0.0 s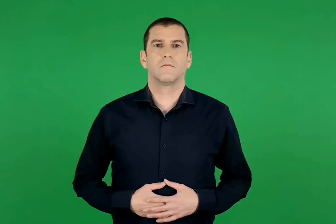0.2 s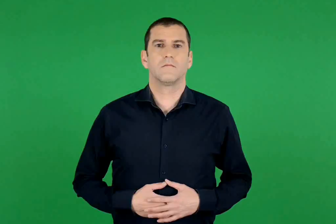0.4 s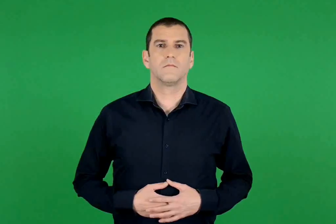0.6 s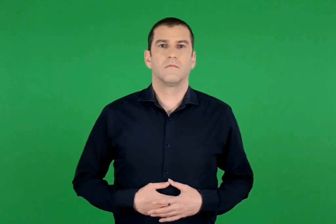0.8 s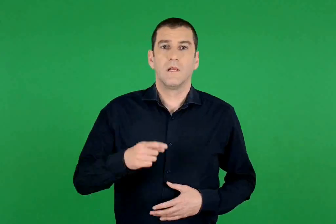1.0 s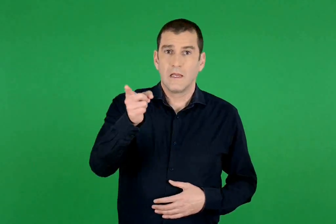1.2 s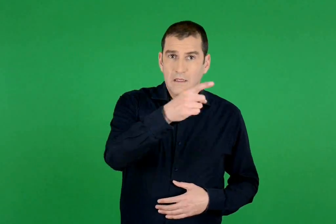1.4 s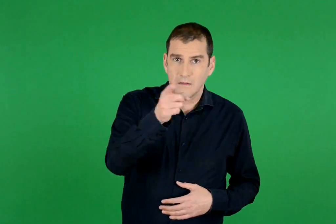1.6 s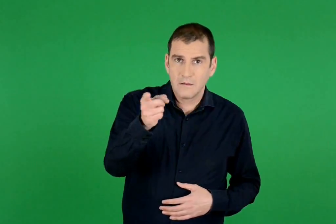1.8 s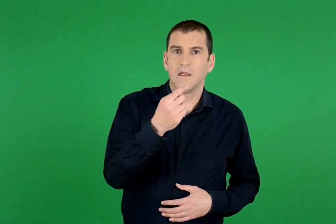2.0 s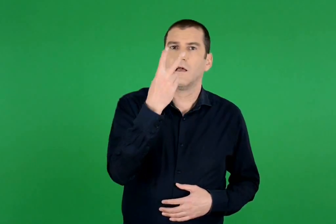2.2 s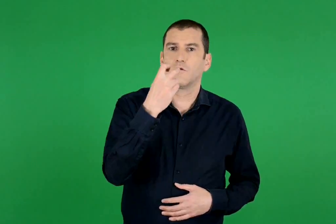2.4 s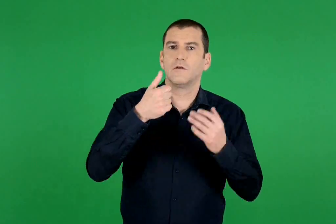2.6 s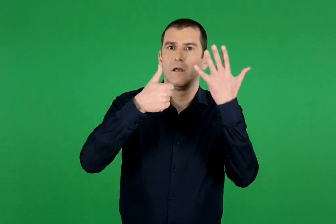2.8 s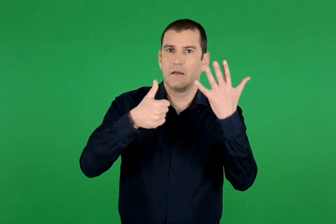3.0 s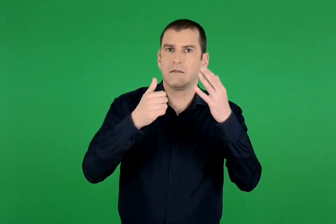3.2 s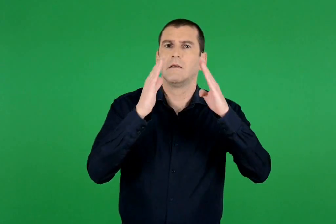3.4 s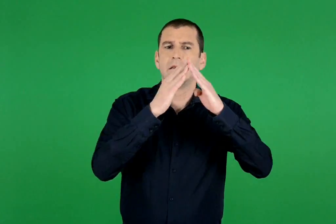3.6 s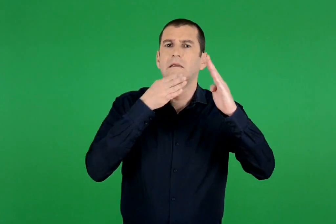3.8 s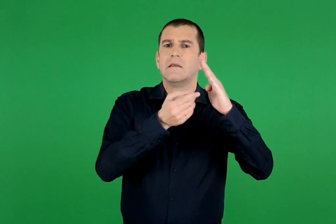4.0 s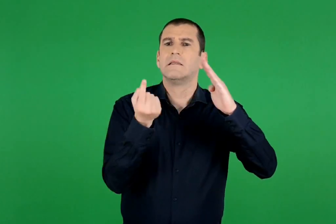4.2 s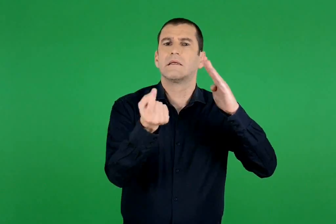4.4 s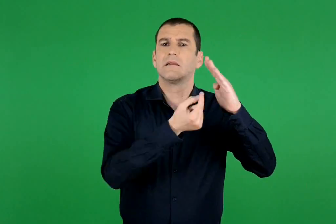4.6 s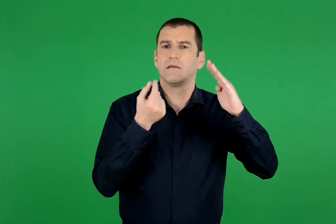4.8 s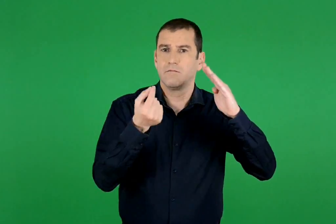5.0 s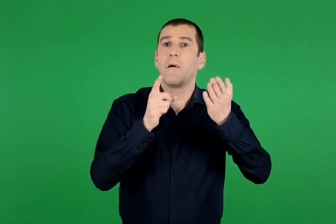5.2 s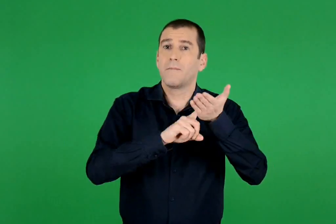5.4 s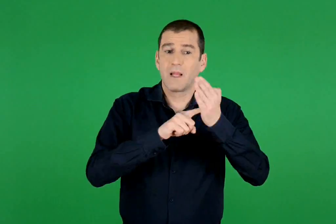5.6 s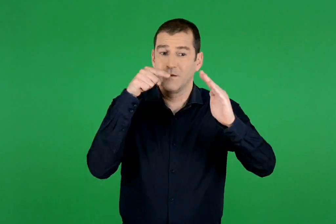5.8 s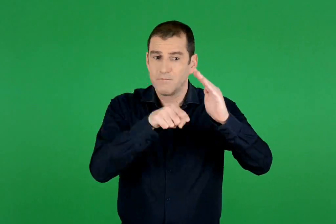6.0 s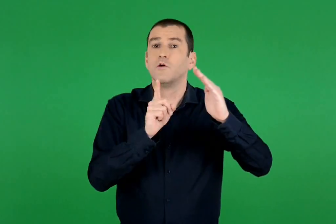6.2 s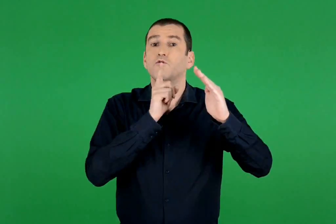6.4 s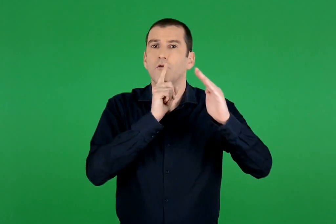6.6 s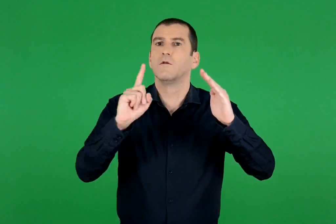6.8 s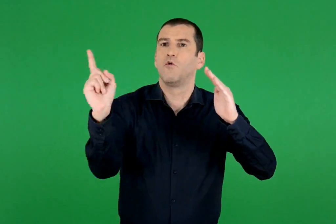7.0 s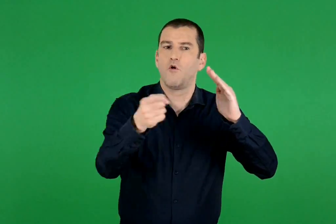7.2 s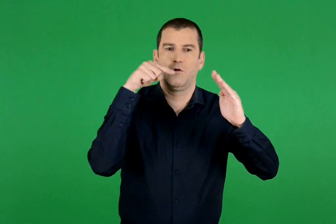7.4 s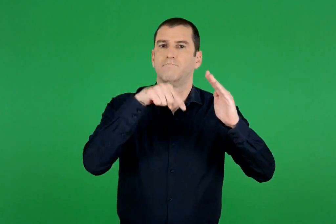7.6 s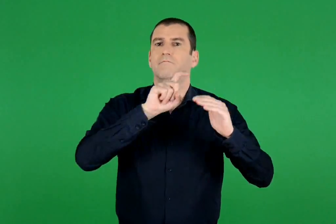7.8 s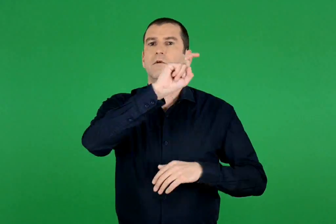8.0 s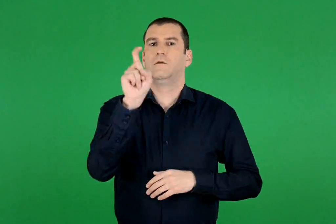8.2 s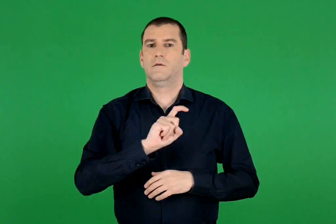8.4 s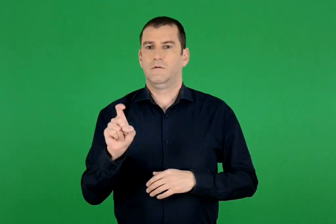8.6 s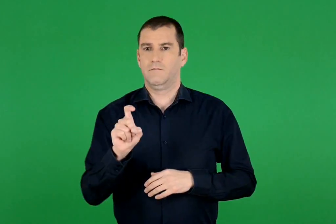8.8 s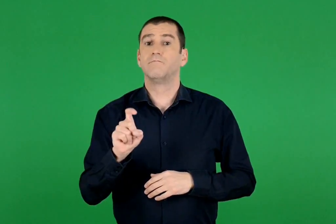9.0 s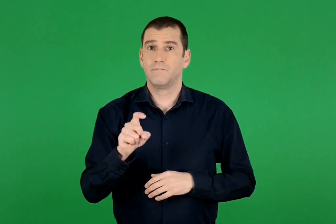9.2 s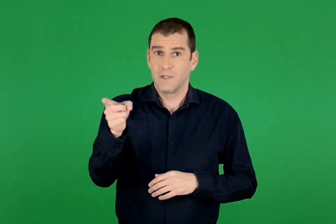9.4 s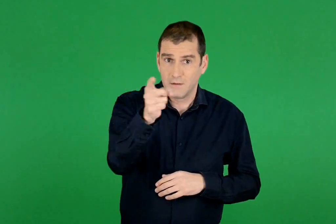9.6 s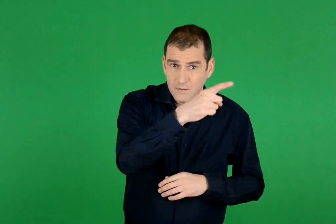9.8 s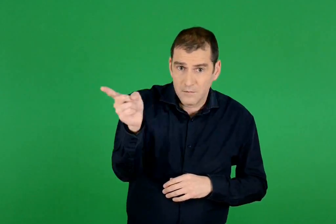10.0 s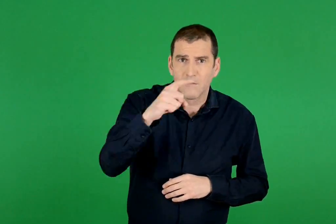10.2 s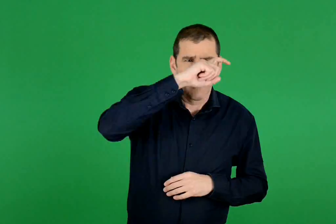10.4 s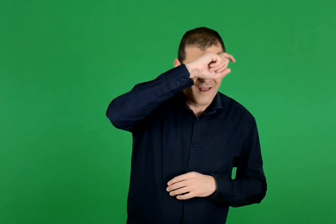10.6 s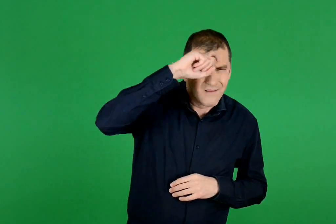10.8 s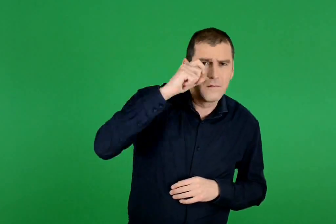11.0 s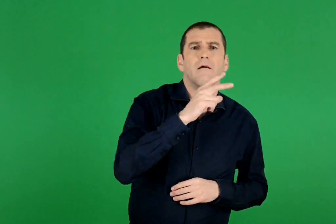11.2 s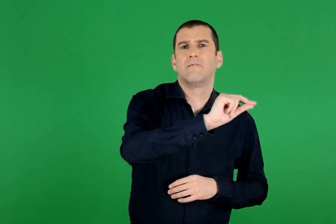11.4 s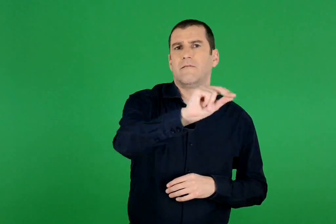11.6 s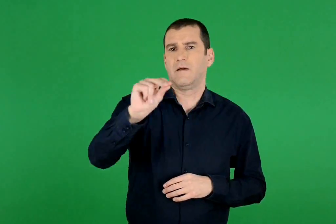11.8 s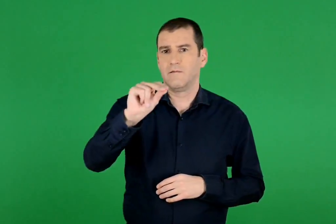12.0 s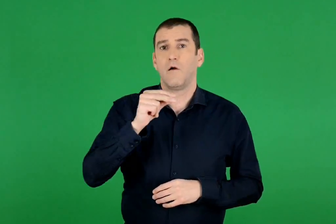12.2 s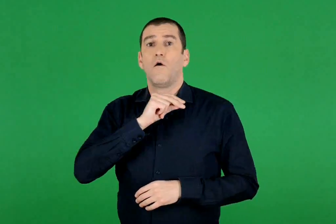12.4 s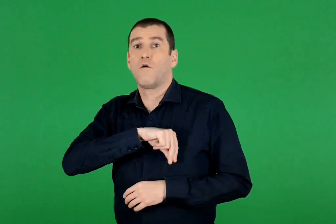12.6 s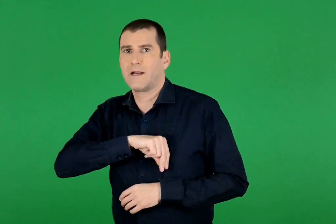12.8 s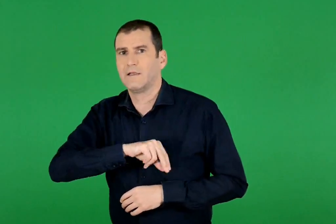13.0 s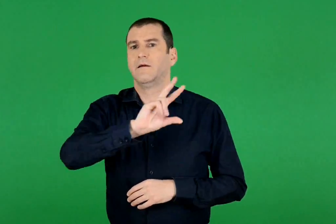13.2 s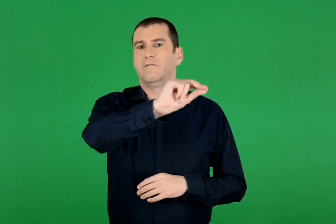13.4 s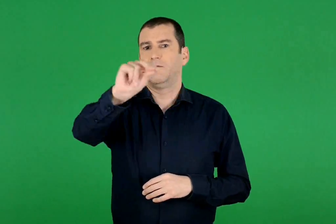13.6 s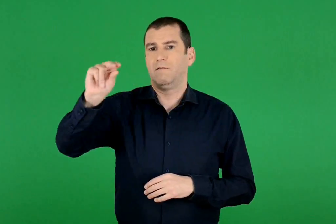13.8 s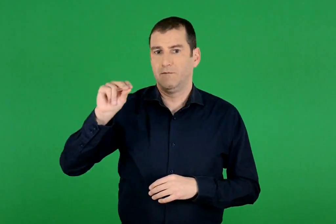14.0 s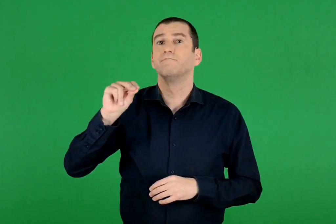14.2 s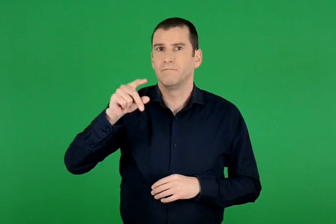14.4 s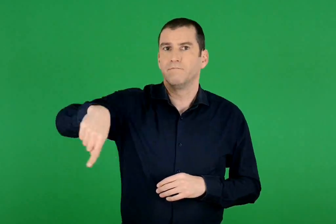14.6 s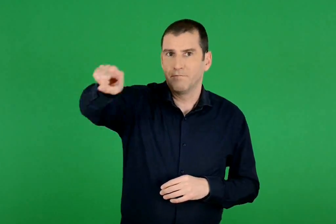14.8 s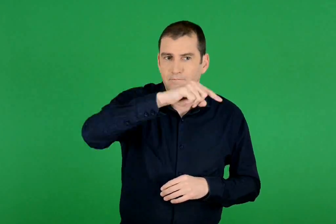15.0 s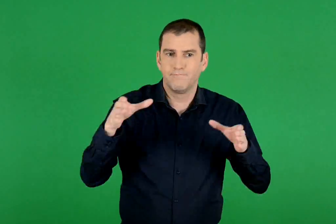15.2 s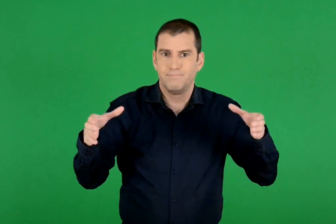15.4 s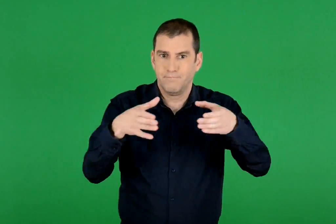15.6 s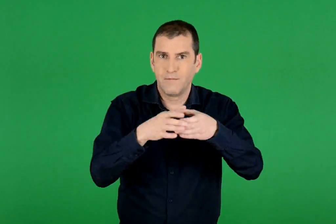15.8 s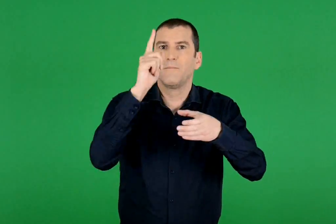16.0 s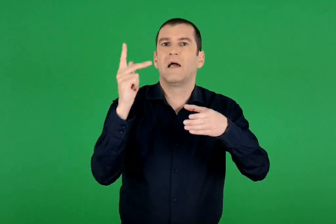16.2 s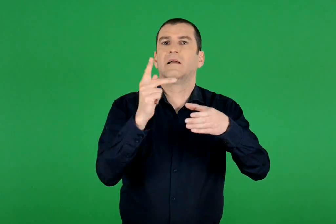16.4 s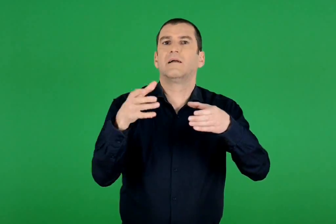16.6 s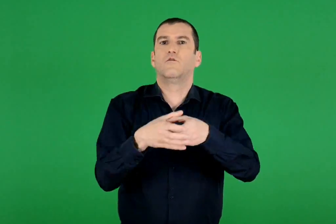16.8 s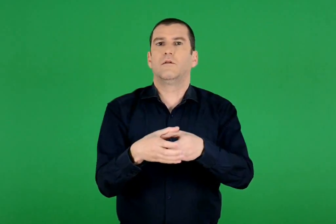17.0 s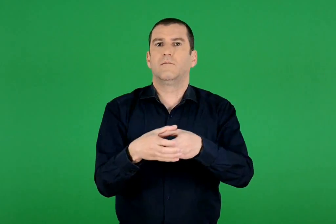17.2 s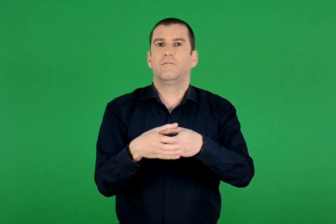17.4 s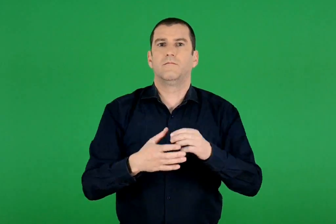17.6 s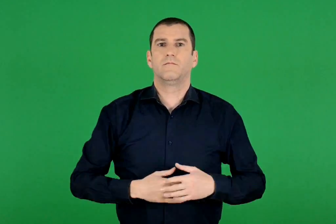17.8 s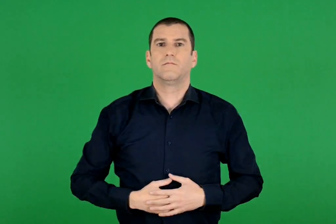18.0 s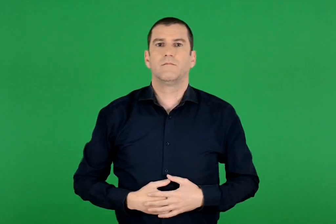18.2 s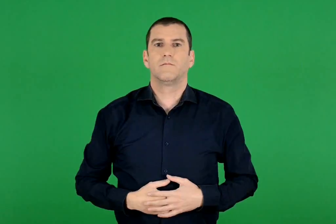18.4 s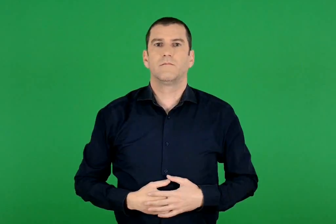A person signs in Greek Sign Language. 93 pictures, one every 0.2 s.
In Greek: είστε 26 συγκάτοικοι , που πρέπει να ζήσετε μαζί στο ίδιο μέρος. έχετε τις ίδιες δυσκολίες και τις ίδιες ωφέλειες. κάντε λοιπόν μια κοινότητα
